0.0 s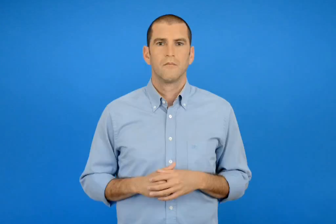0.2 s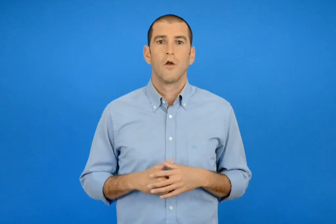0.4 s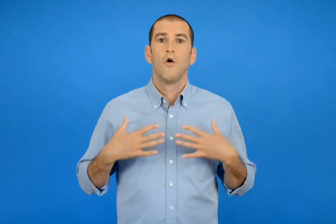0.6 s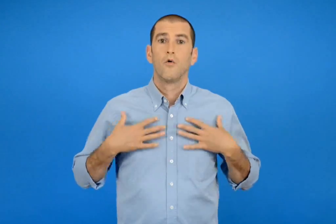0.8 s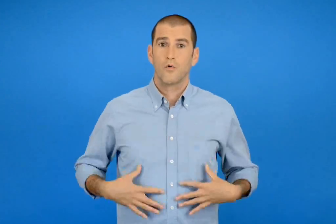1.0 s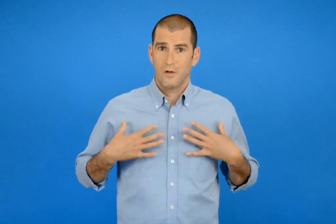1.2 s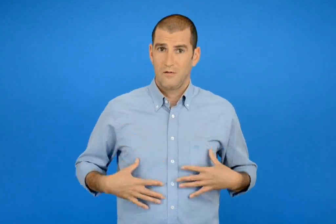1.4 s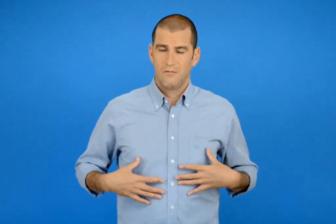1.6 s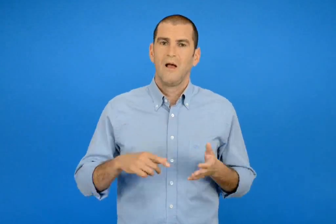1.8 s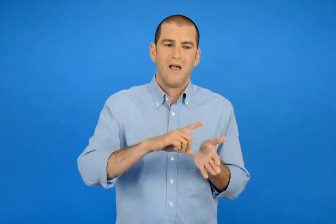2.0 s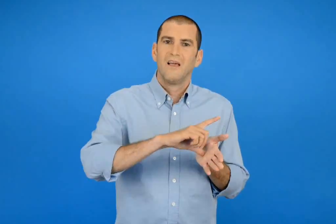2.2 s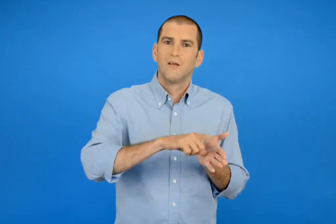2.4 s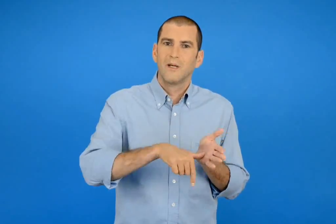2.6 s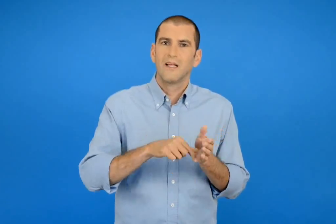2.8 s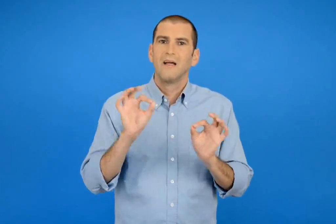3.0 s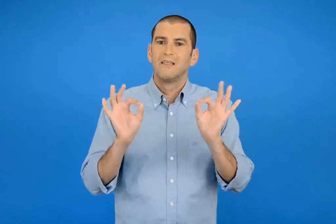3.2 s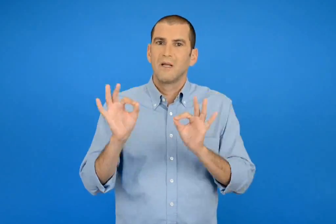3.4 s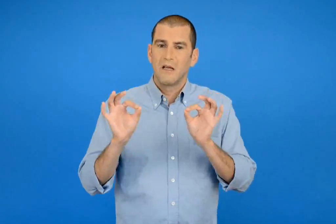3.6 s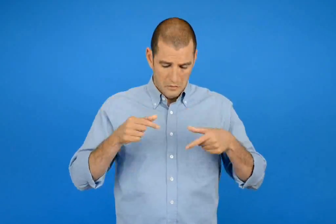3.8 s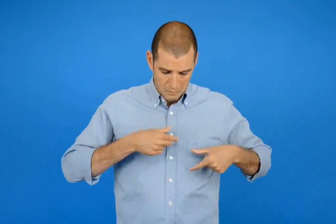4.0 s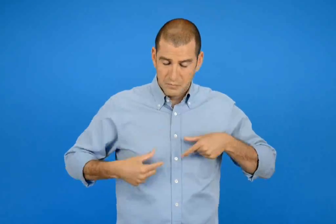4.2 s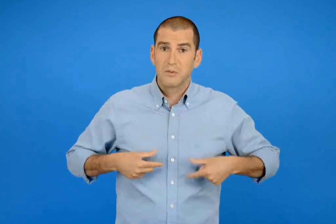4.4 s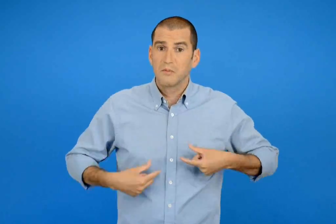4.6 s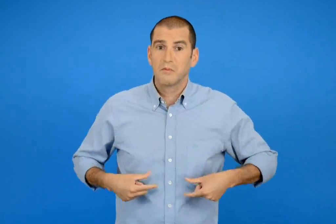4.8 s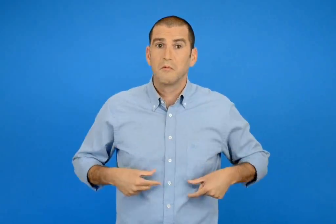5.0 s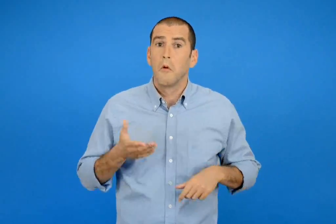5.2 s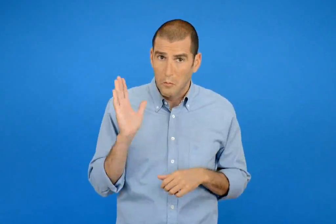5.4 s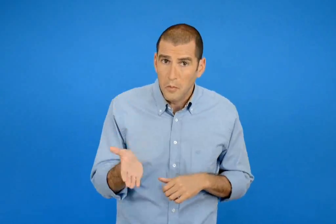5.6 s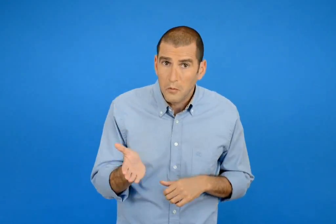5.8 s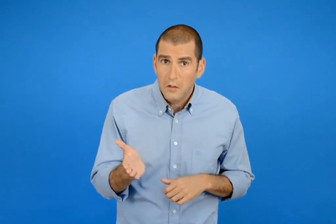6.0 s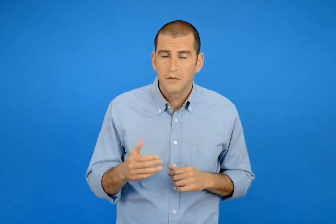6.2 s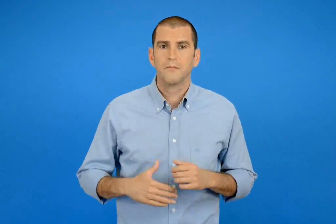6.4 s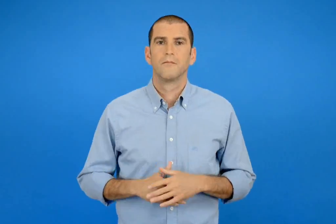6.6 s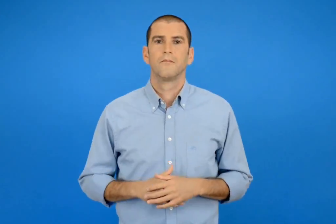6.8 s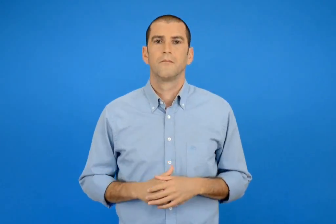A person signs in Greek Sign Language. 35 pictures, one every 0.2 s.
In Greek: μπορούμε να στολίσουμε ρούχα με γεωμετρικά σχήματα ;
